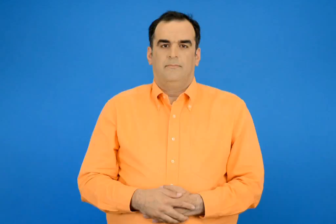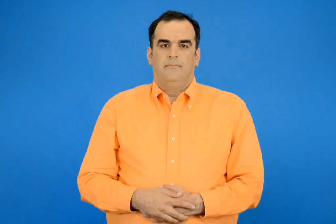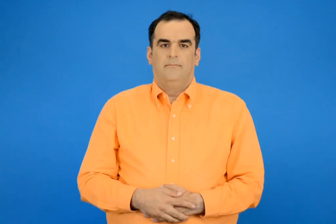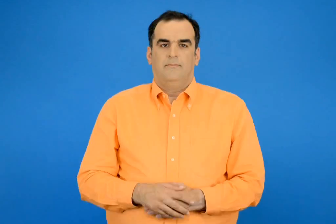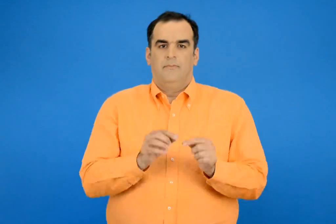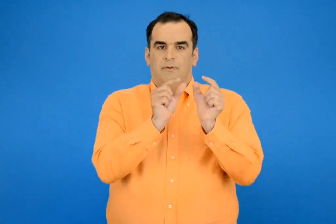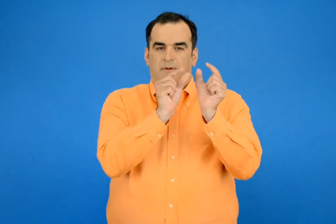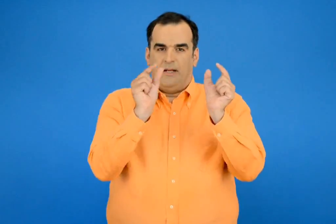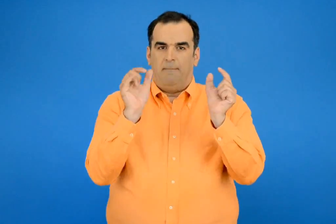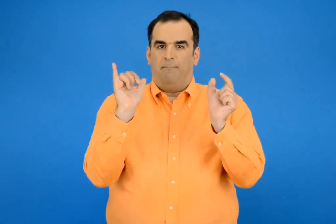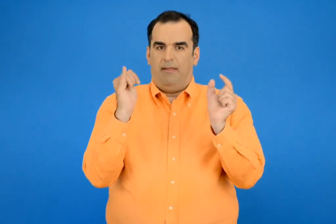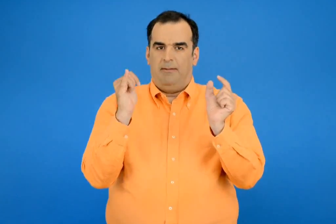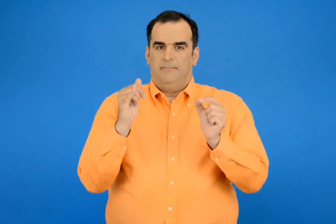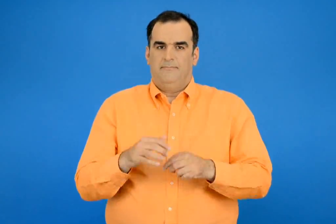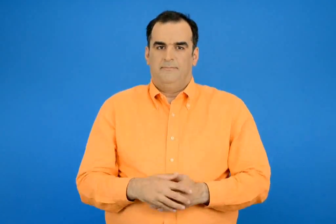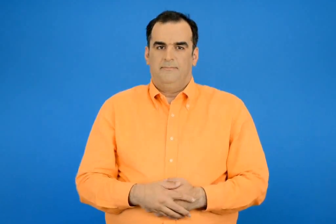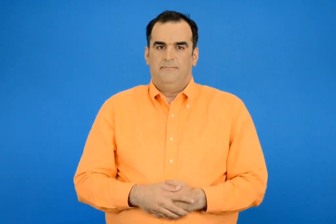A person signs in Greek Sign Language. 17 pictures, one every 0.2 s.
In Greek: μπλε κυμάκια
